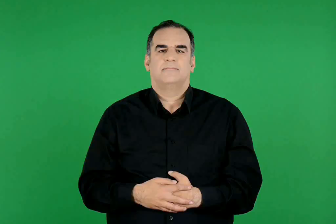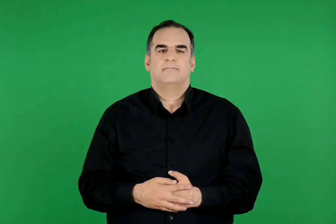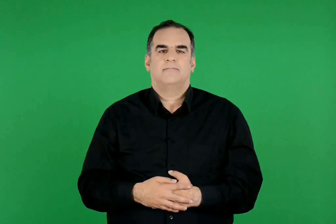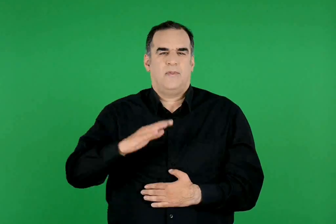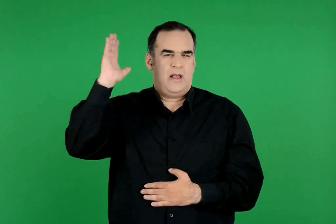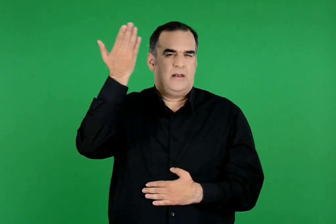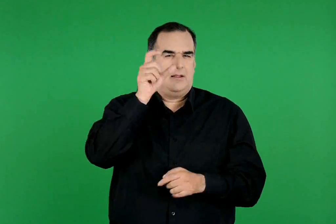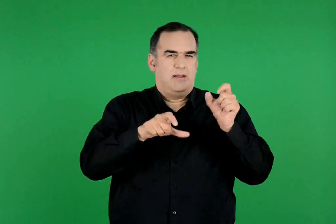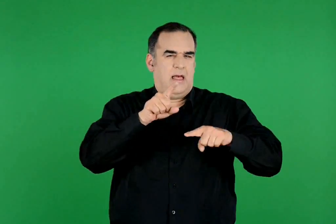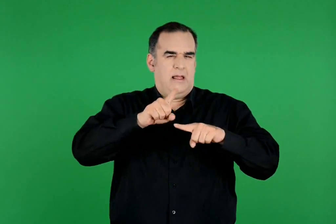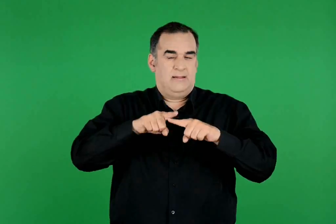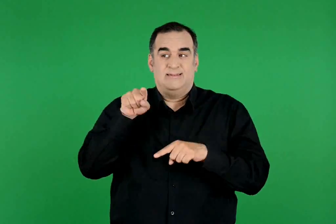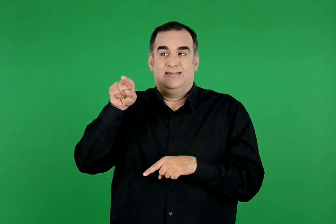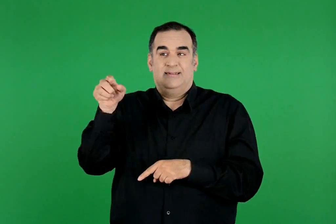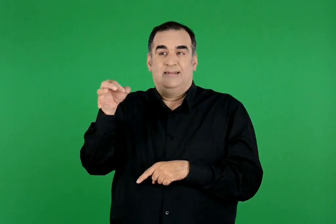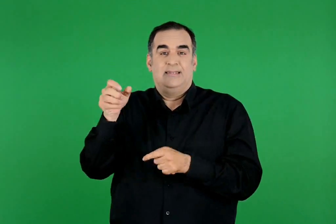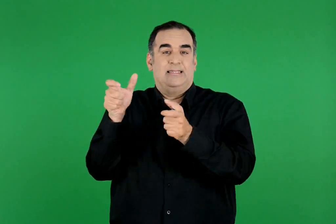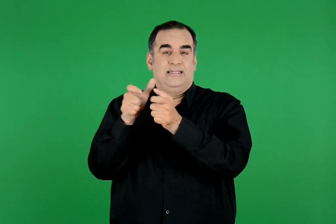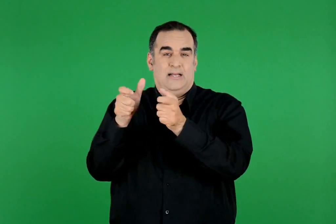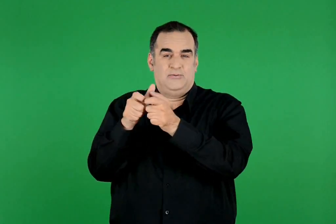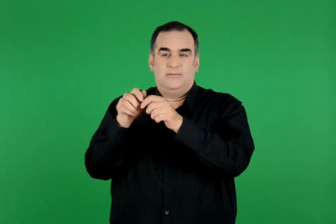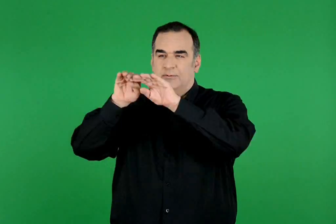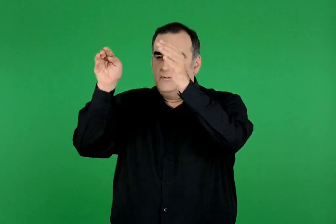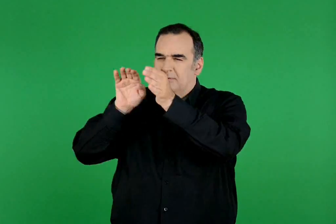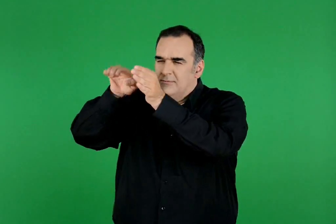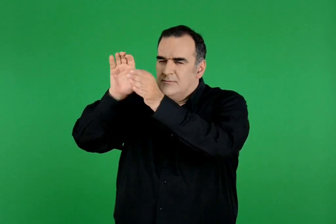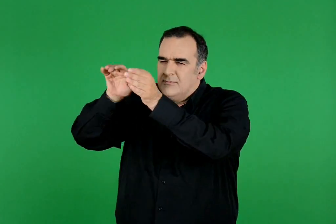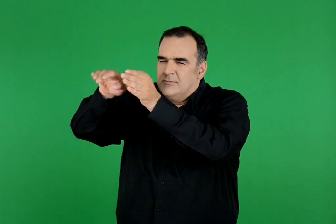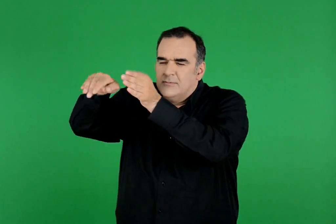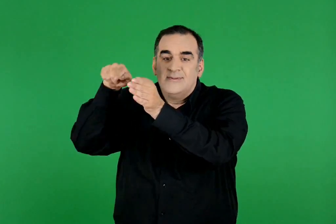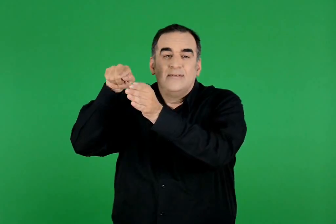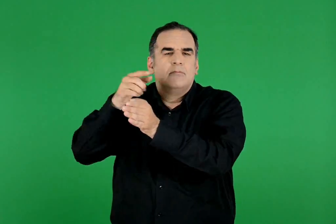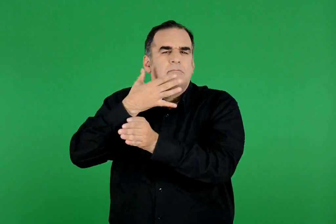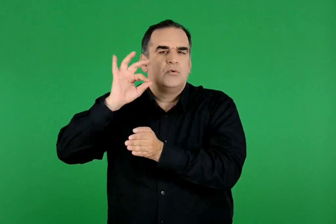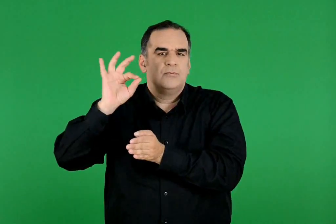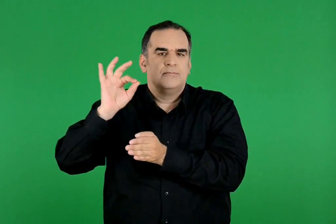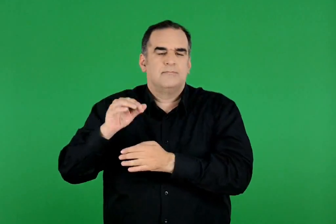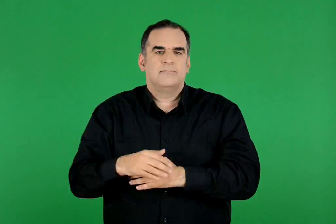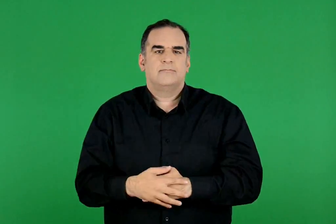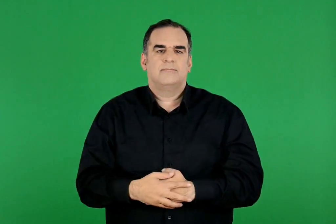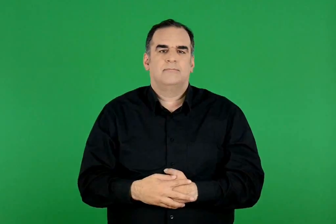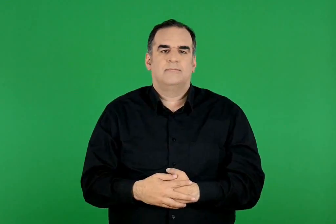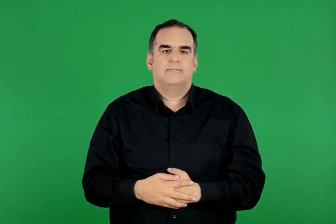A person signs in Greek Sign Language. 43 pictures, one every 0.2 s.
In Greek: για ποιους λόγους νομίζουμε ότι οι αρχαίοι έλληνες κατασκεύασαν αυτή τη σήραγγα στη σάμο ;
